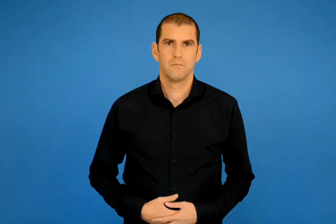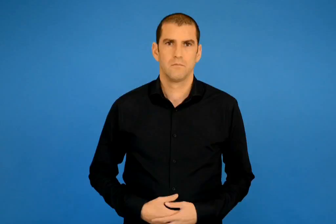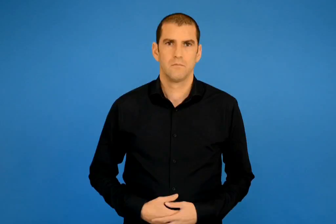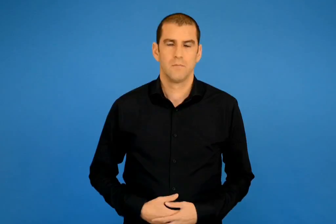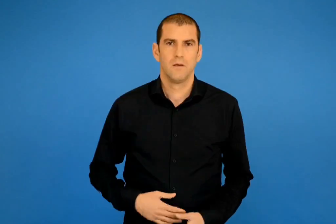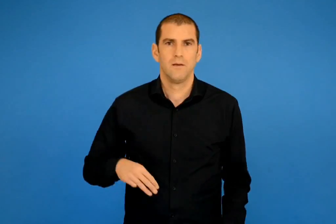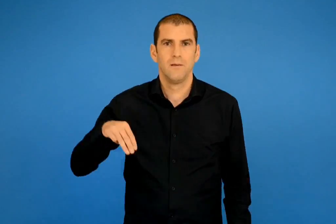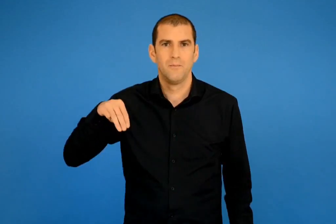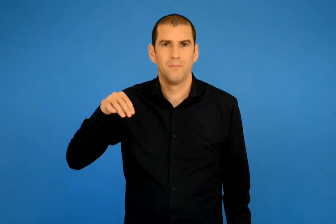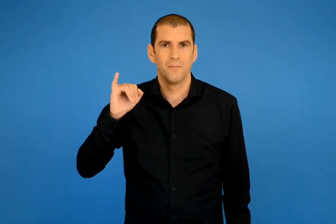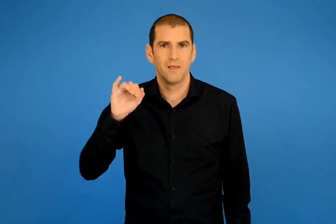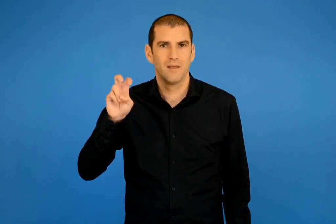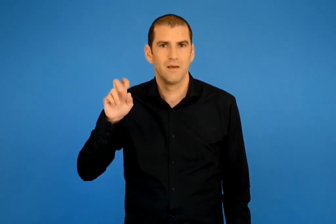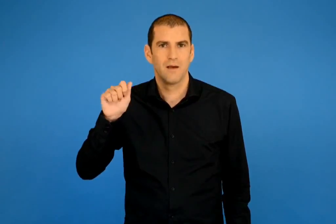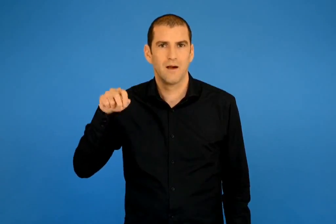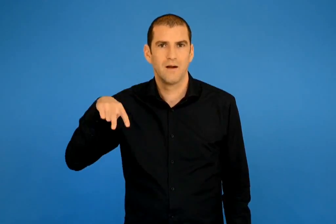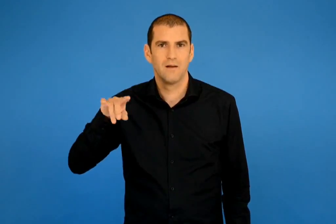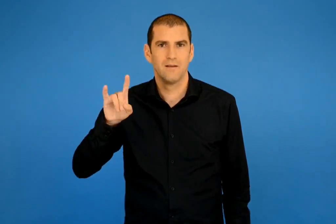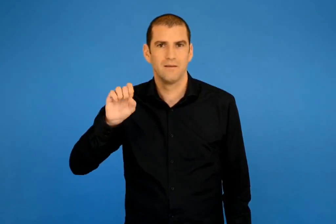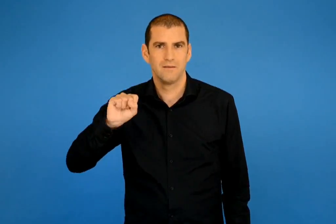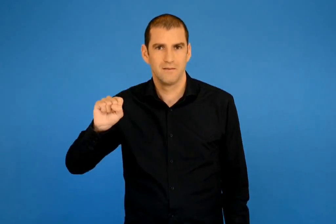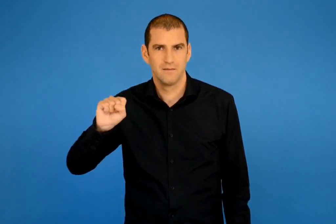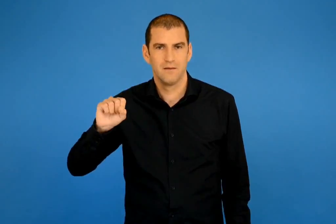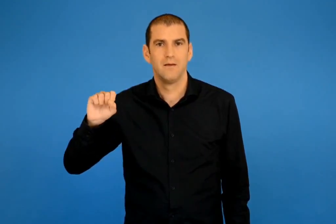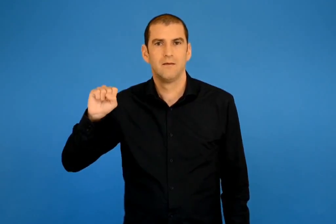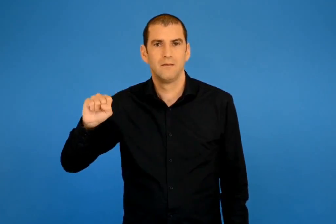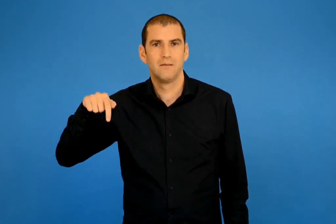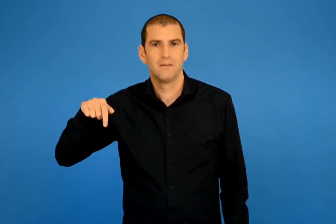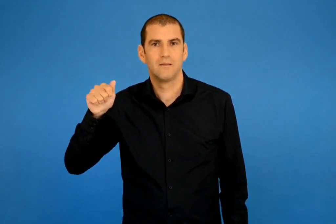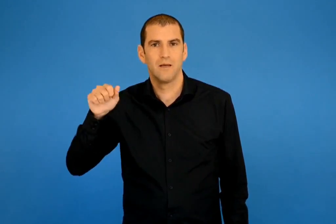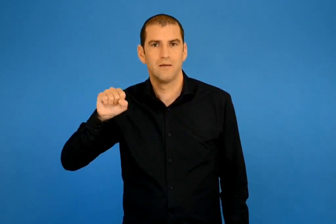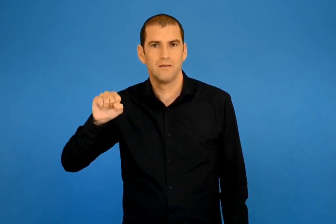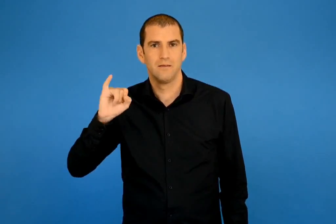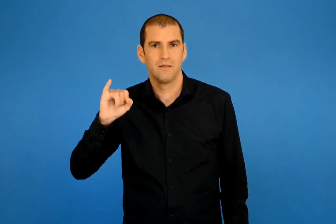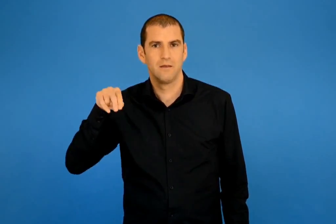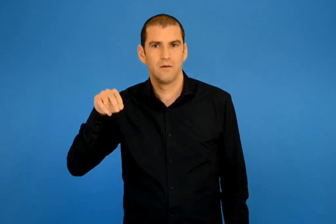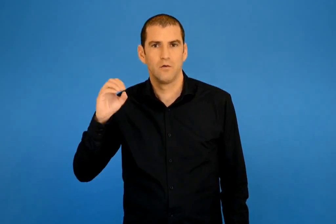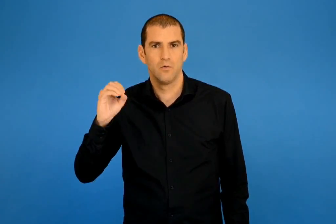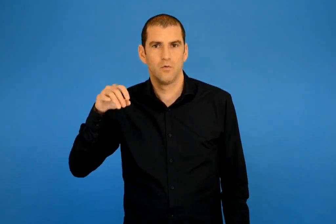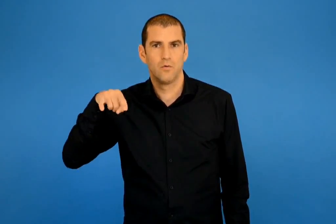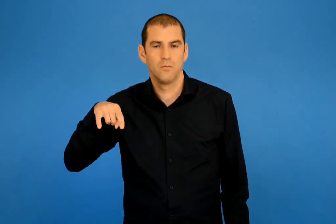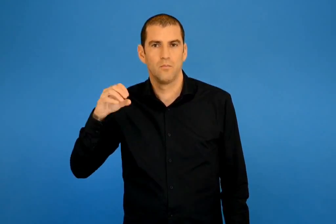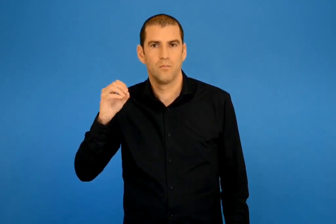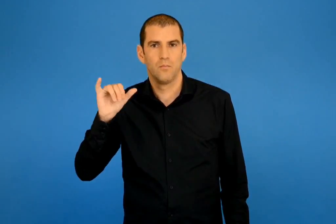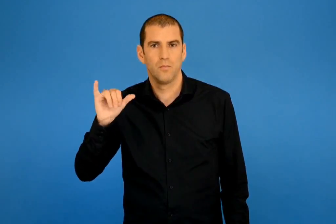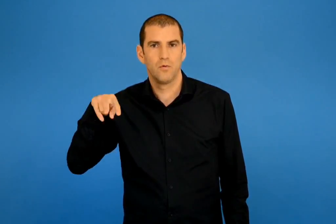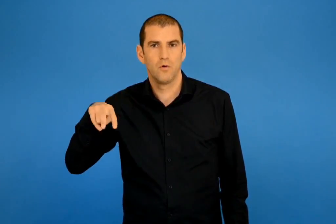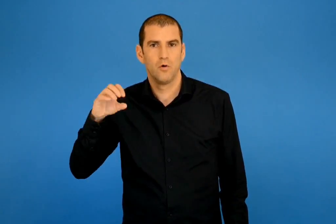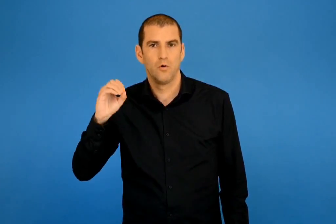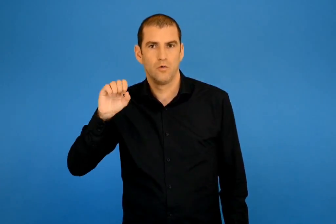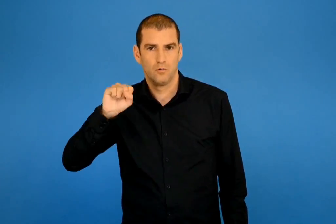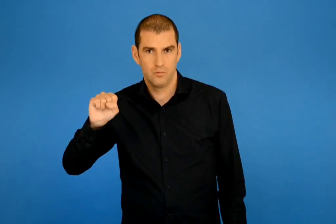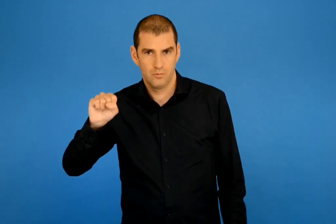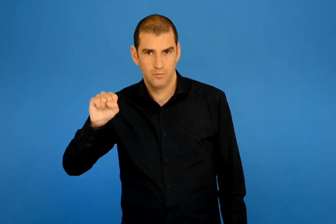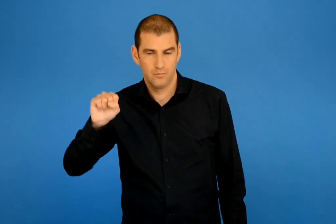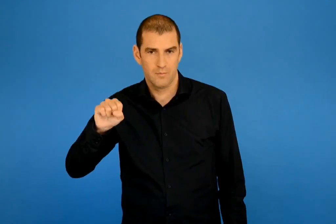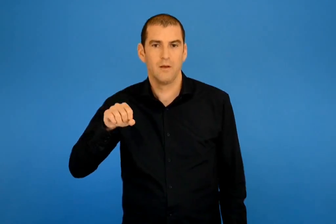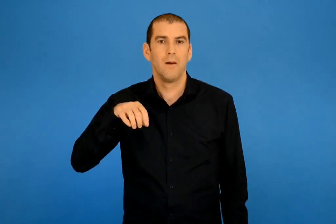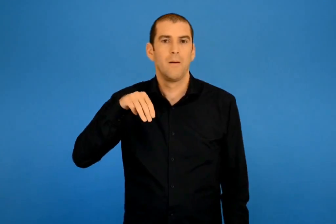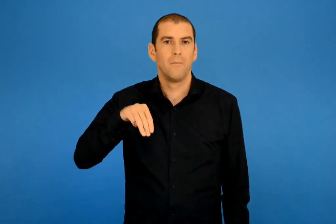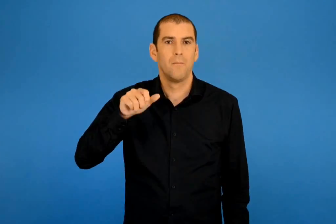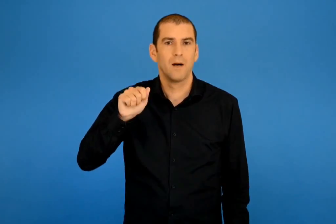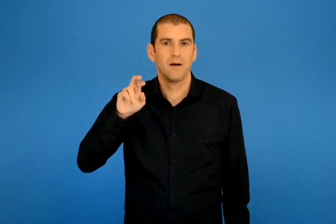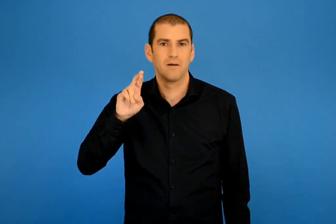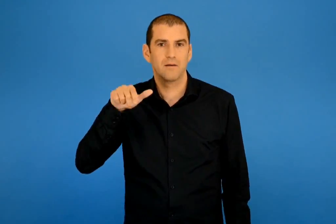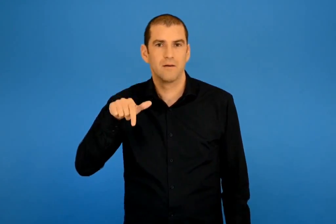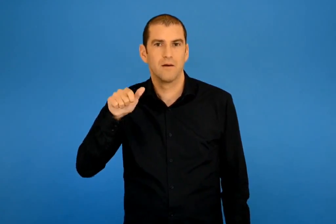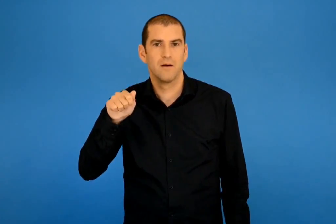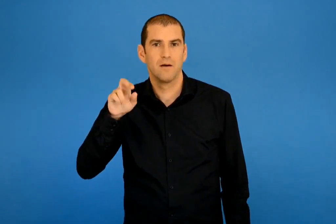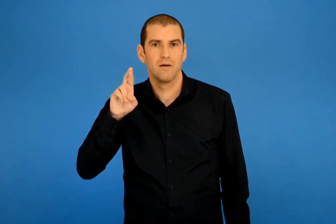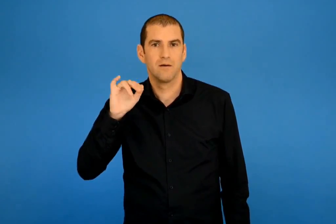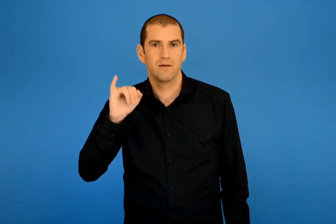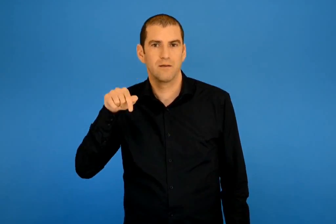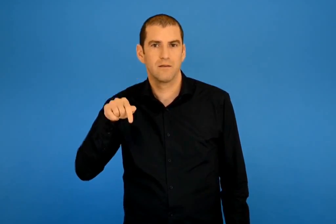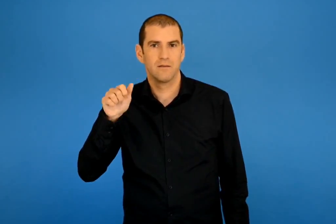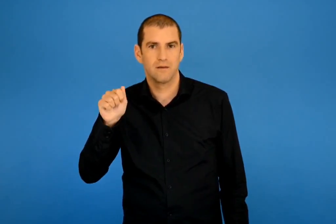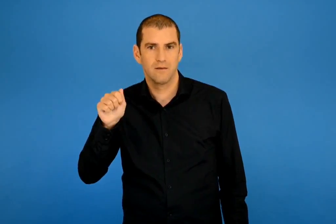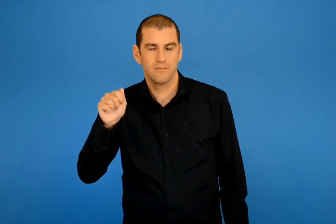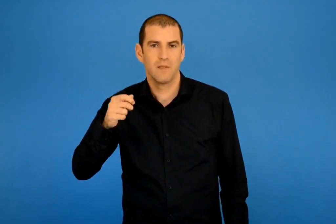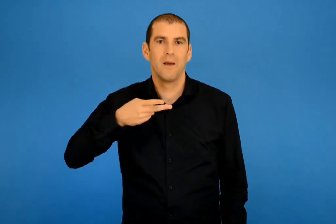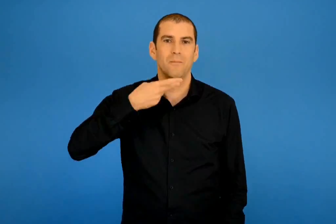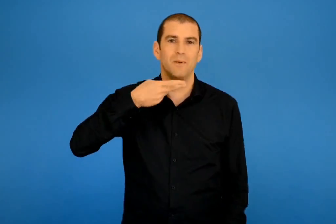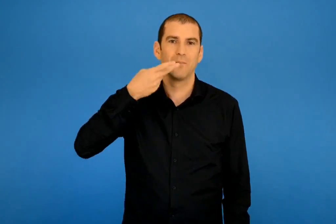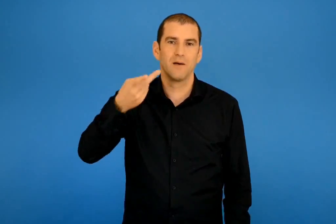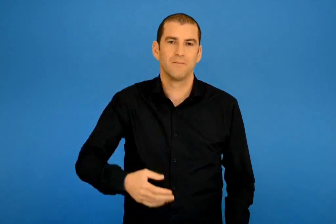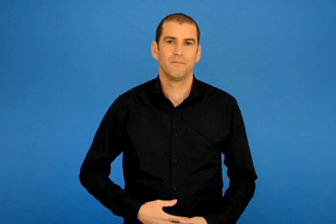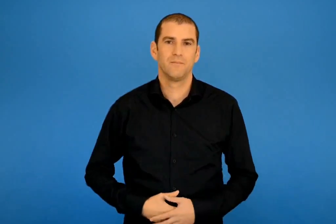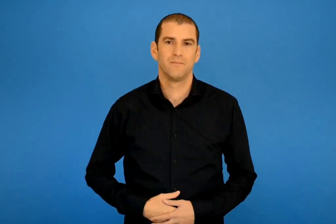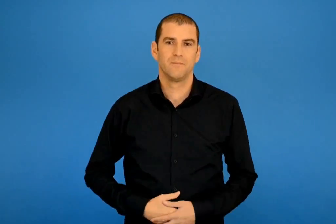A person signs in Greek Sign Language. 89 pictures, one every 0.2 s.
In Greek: μιχάλης στασινόπουλος η μαργαρίτα ποίημα
